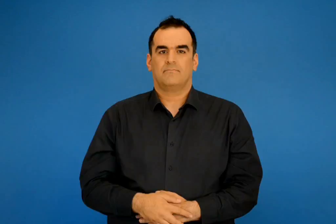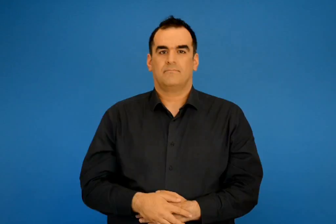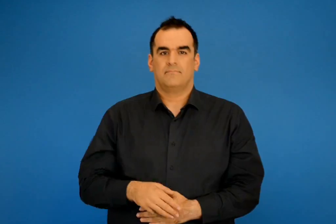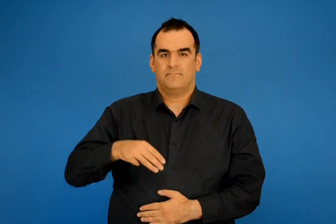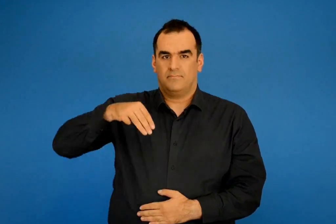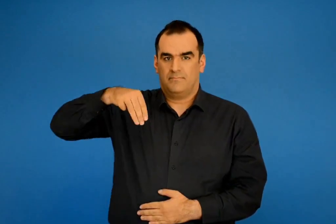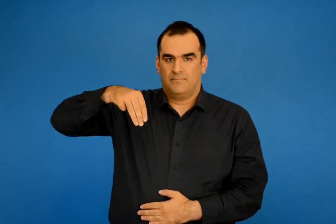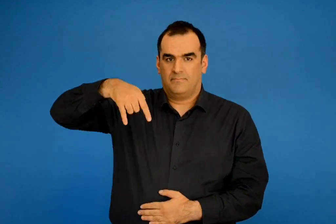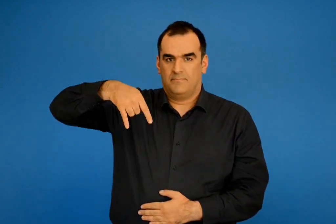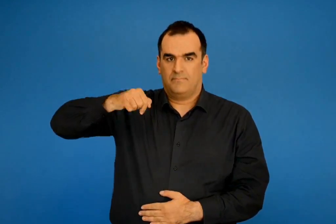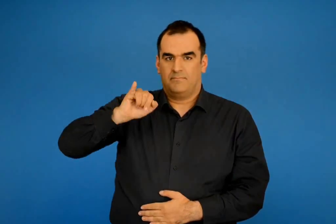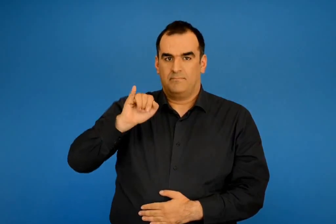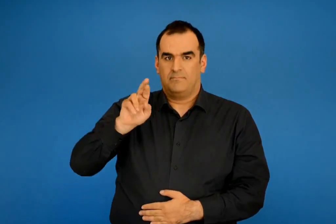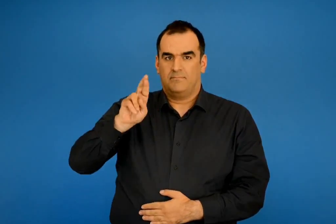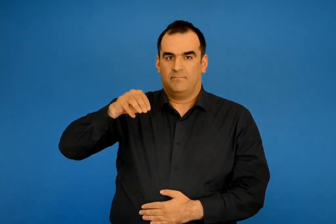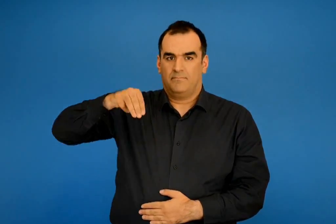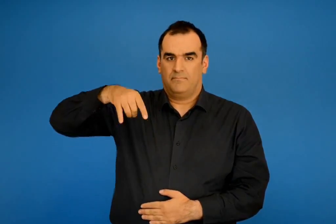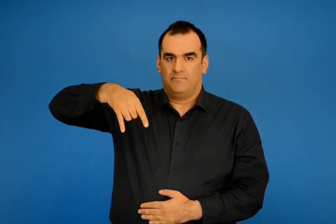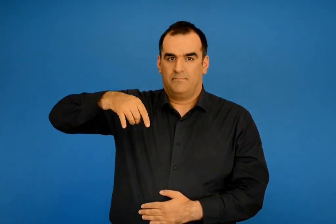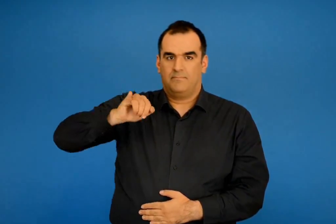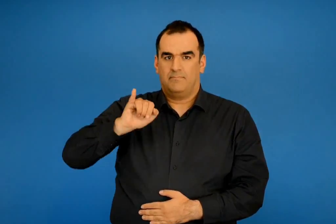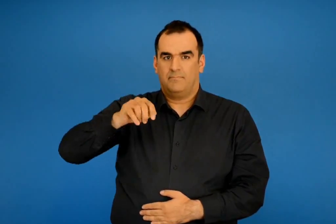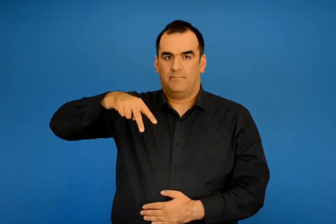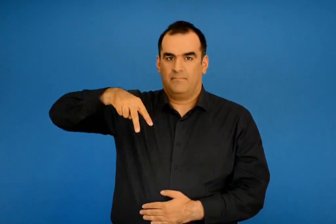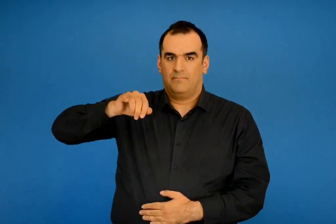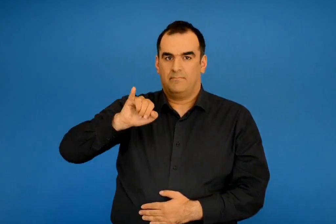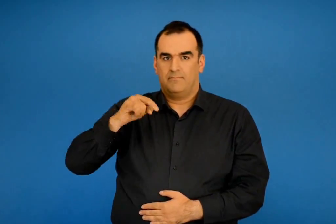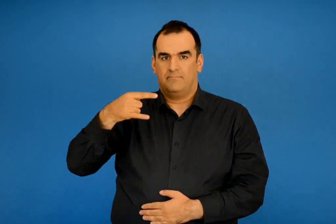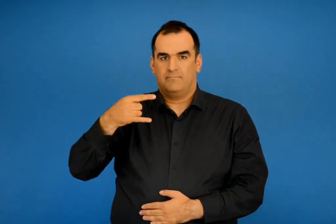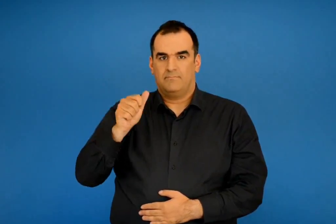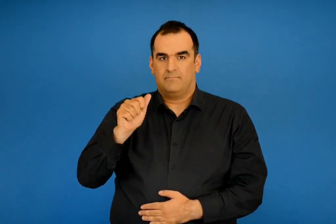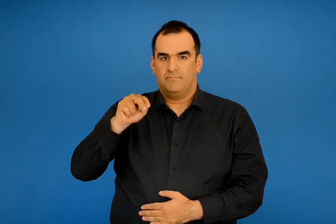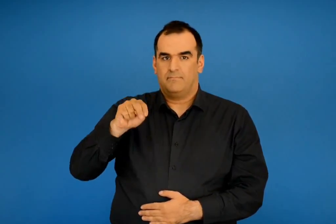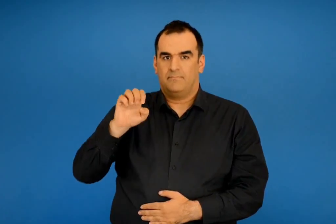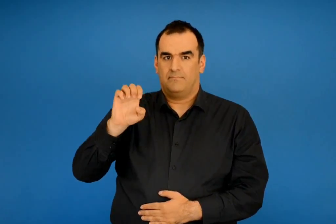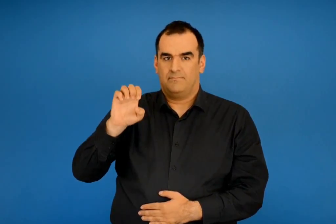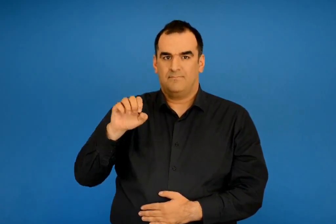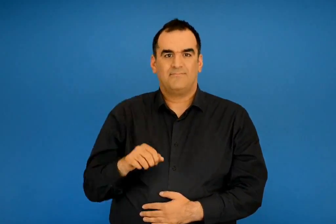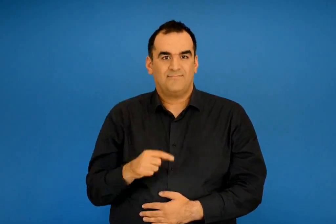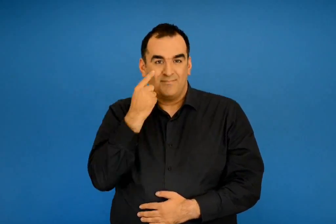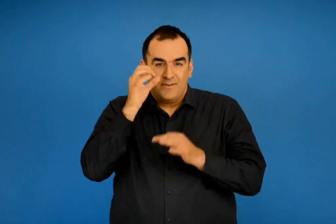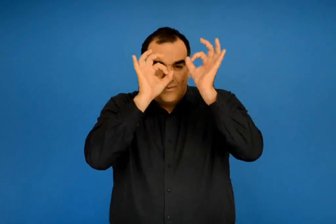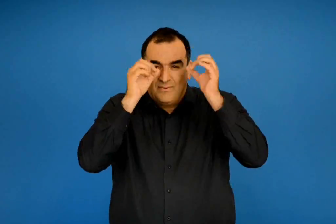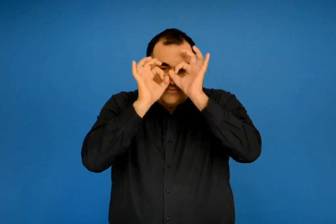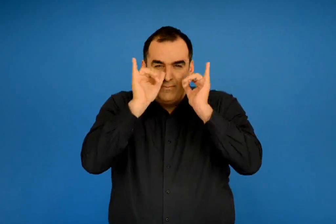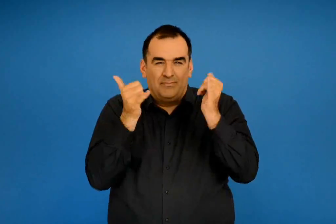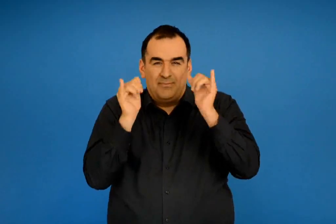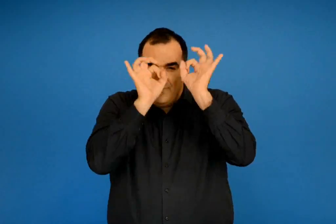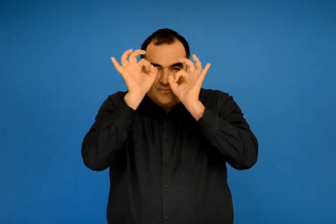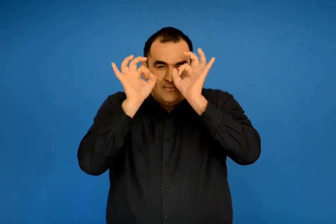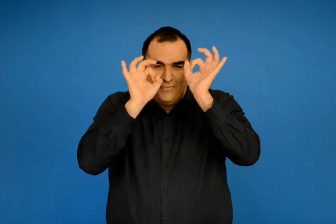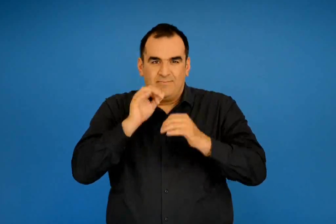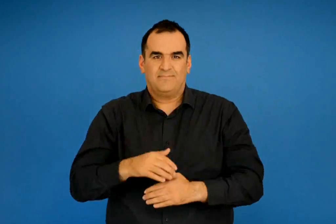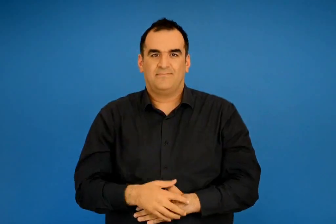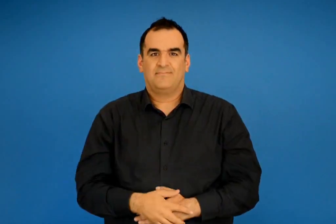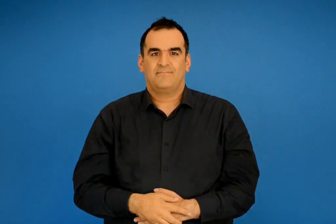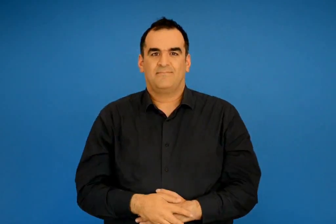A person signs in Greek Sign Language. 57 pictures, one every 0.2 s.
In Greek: μπιρμπιλίζανε παιχνίδιζαν
